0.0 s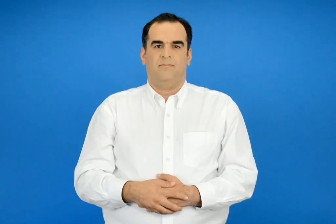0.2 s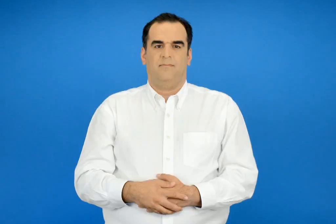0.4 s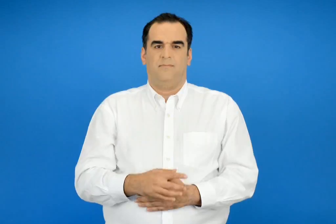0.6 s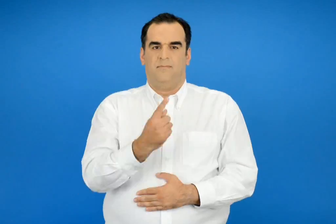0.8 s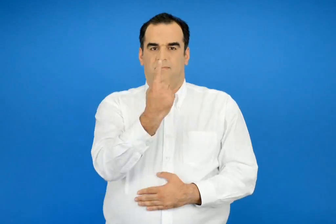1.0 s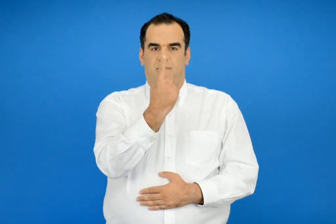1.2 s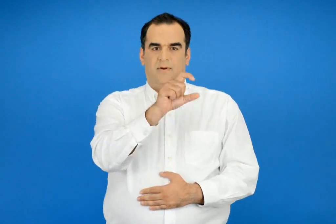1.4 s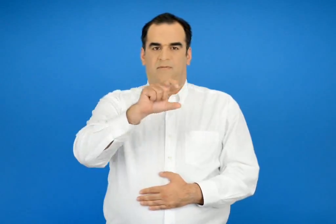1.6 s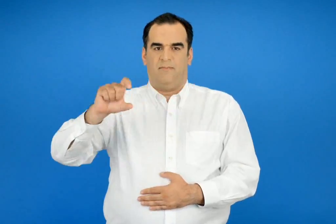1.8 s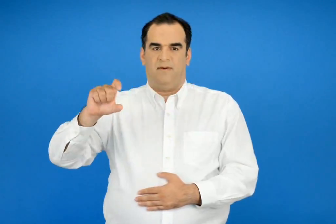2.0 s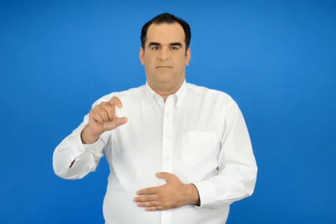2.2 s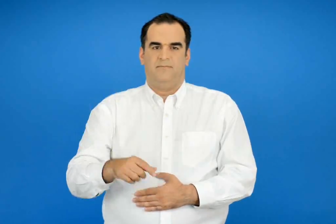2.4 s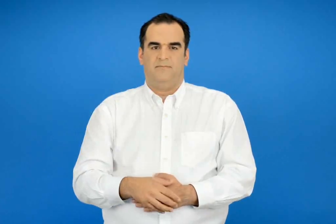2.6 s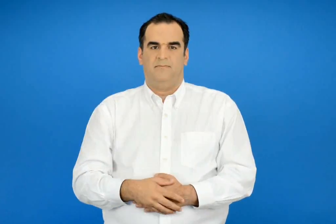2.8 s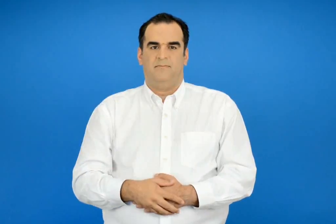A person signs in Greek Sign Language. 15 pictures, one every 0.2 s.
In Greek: 1 εβδομάδα
